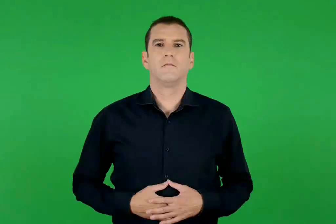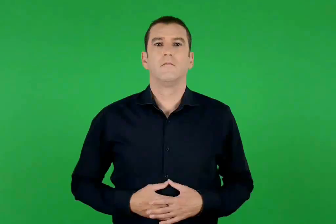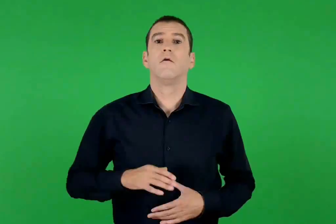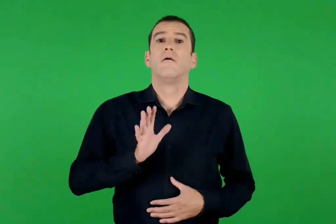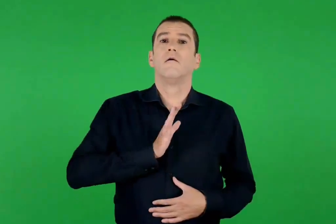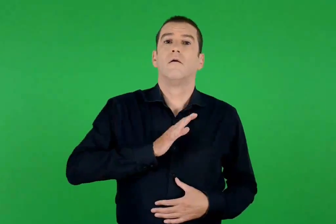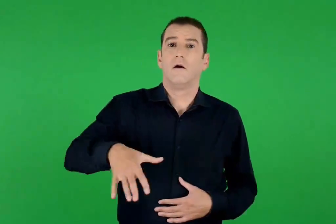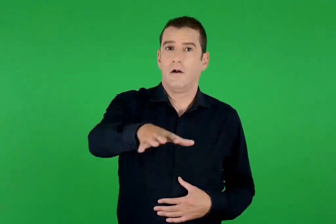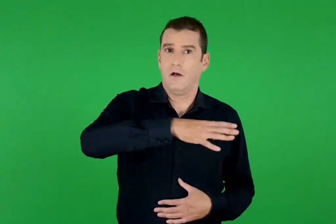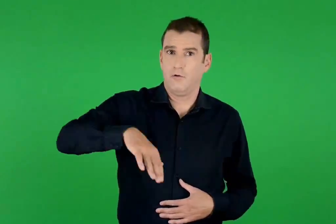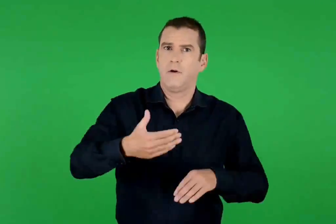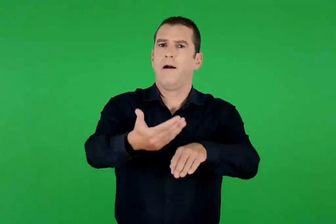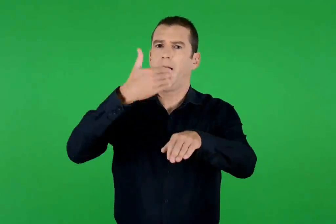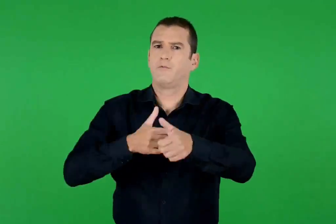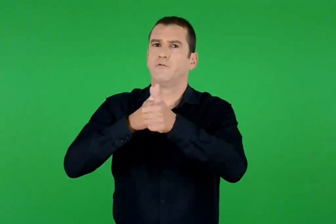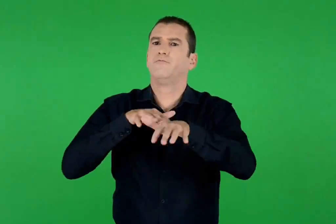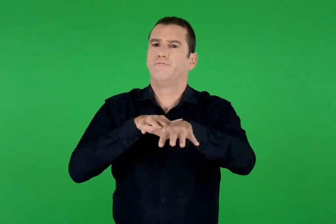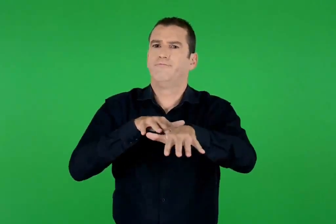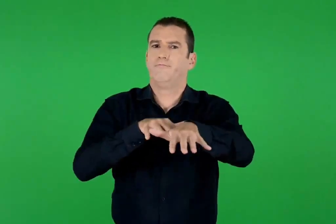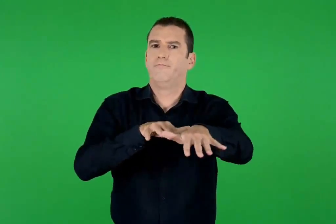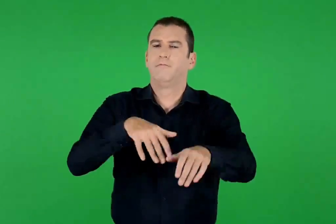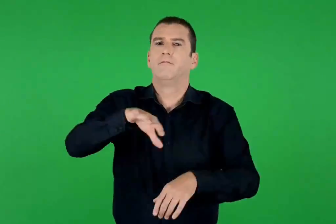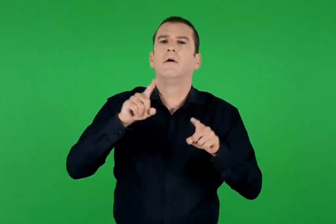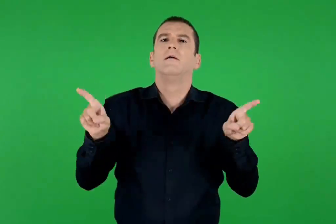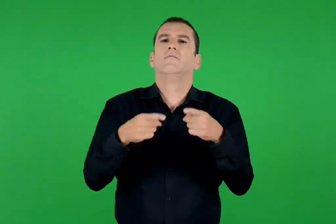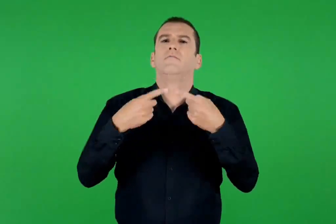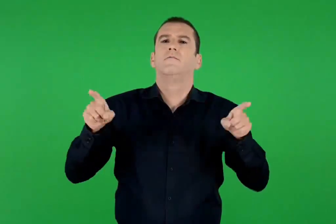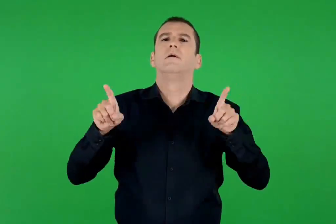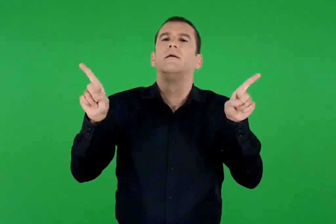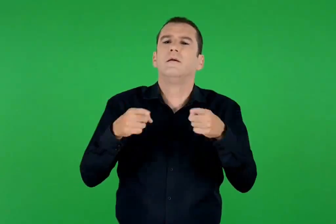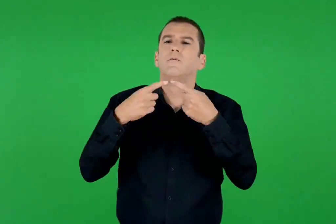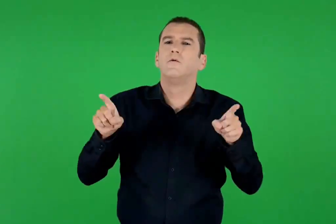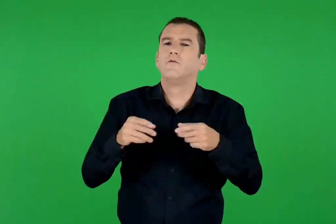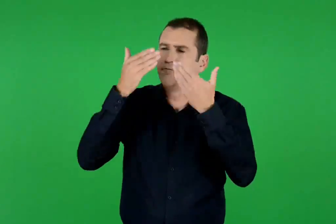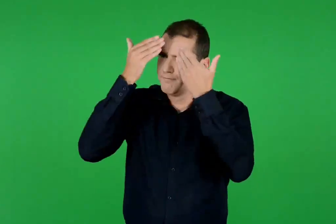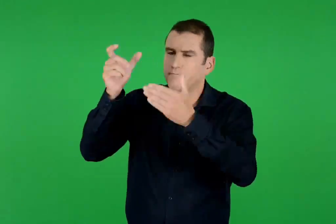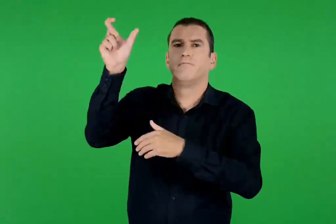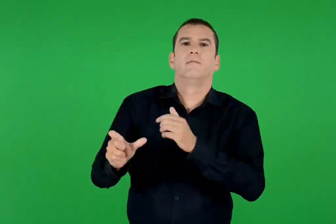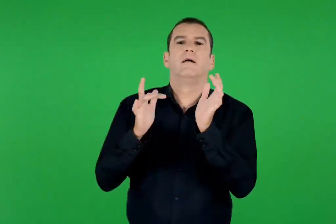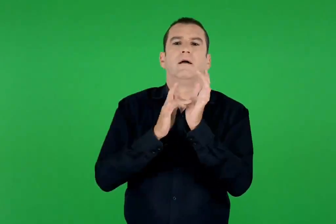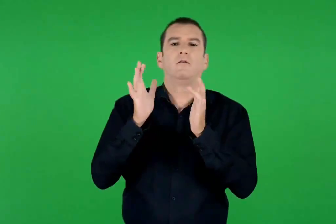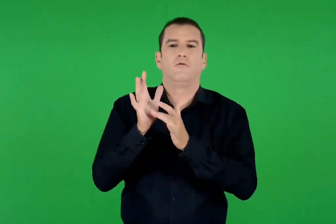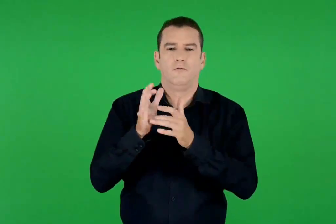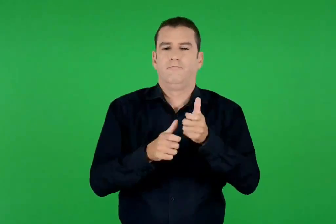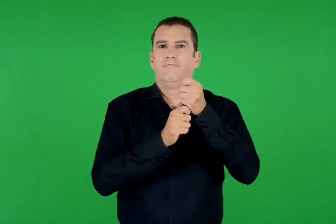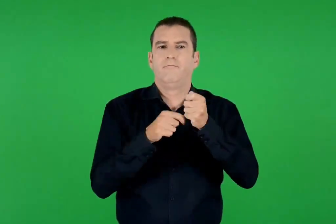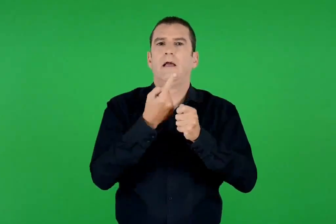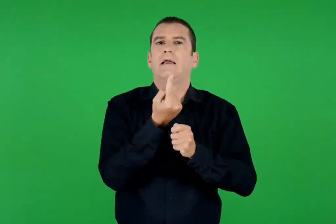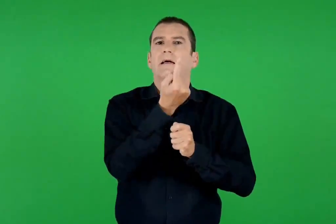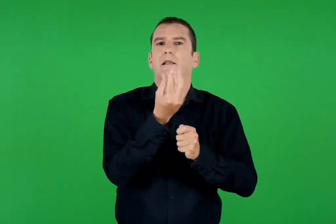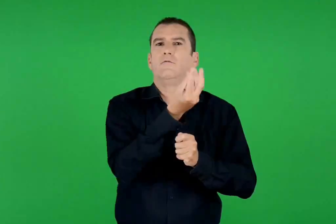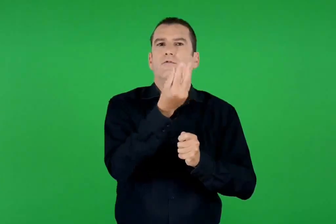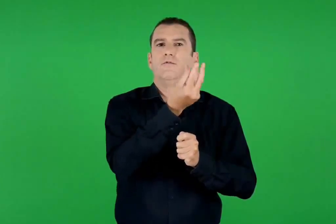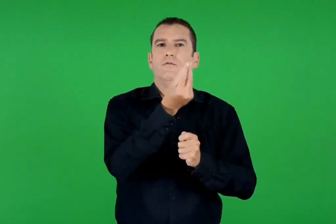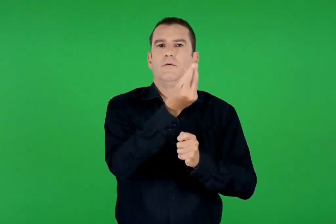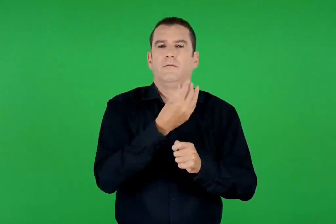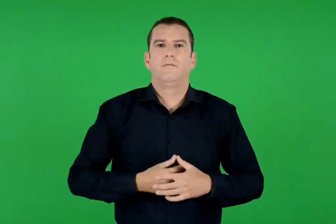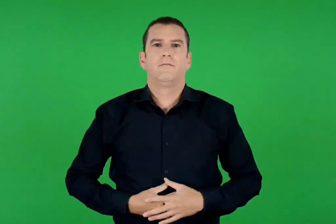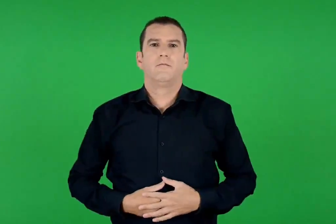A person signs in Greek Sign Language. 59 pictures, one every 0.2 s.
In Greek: ο λαός που ακολουθεί ψάλλει τα εγκώμια , κρατώντας αναμμένα κεριά
